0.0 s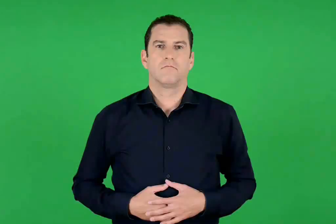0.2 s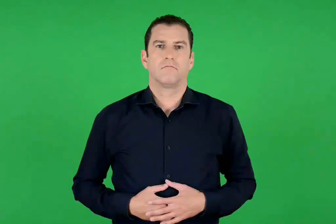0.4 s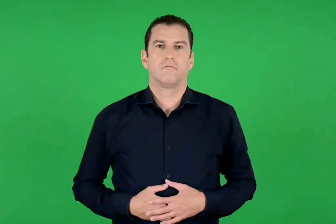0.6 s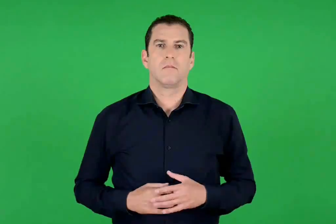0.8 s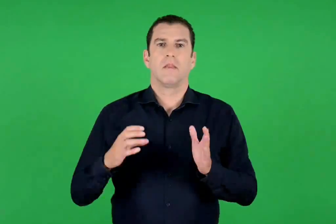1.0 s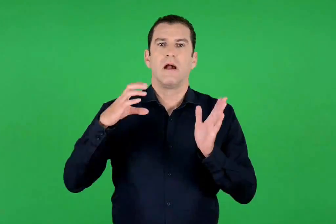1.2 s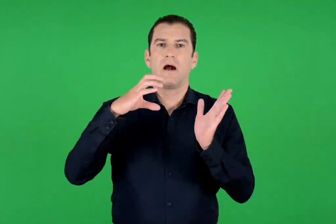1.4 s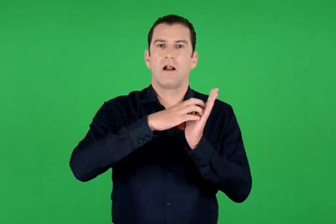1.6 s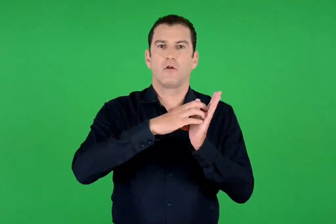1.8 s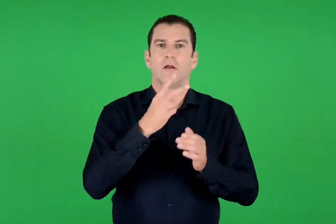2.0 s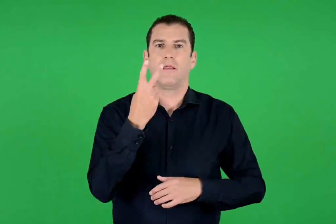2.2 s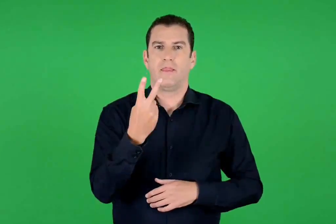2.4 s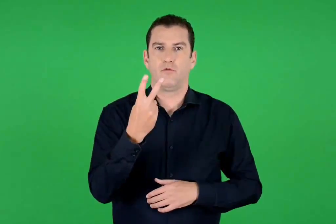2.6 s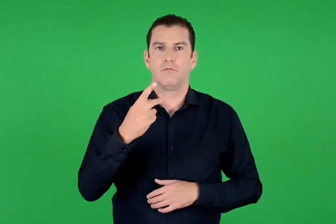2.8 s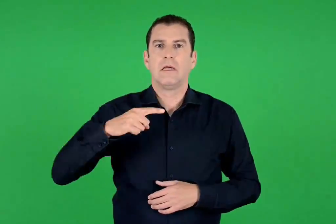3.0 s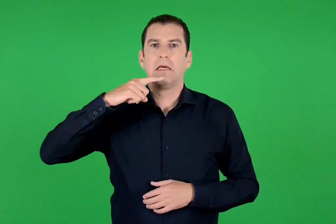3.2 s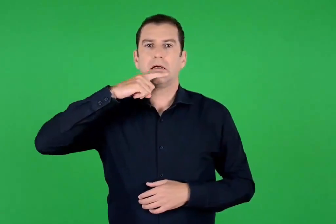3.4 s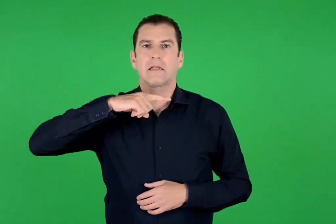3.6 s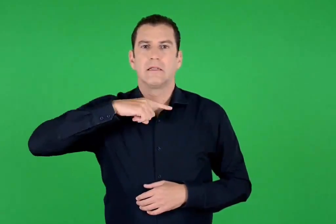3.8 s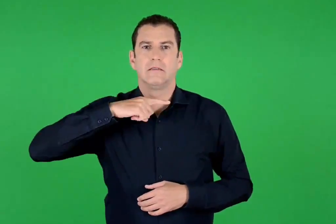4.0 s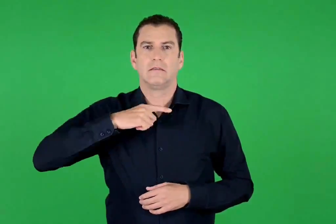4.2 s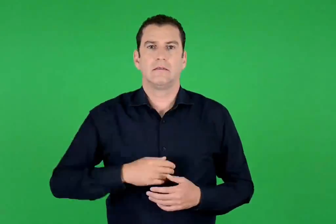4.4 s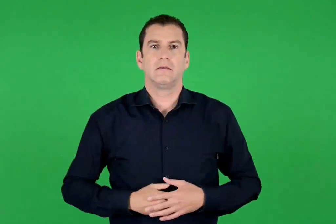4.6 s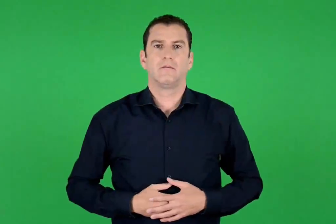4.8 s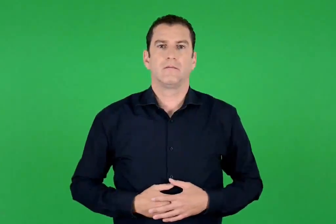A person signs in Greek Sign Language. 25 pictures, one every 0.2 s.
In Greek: ενότητα 2 ο ηρακλής
